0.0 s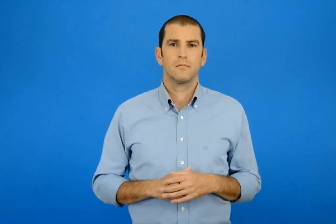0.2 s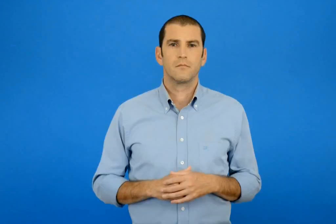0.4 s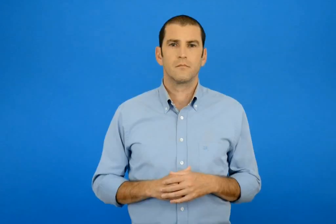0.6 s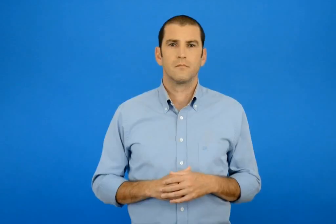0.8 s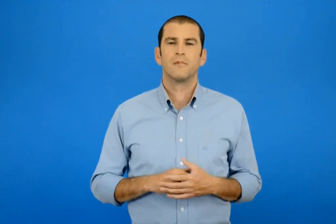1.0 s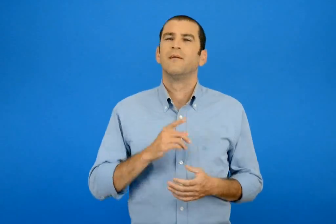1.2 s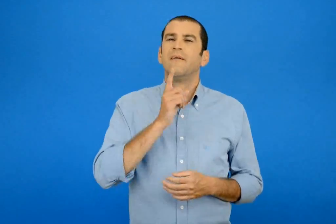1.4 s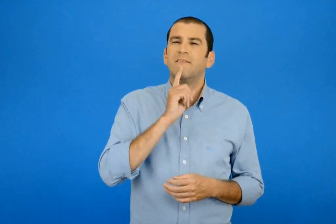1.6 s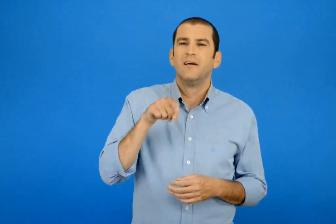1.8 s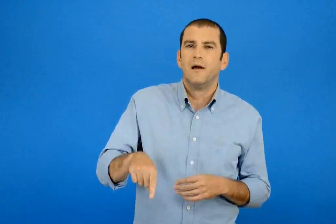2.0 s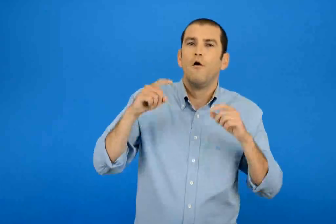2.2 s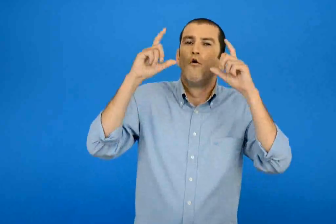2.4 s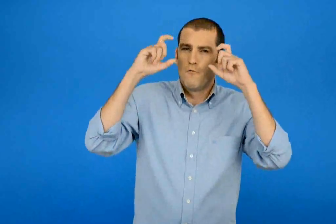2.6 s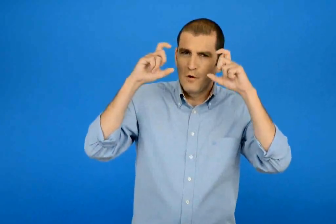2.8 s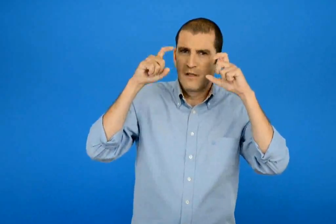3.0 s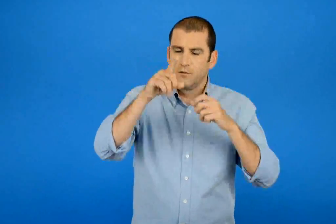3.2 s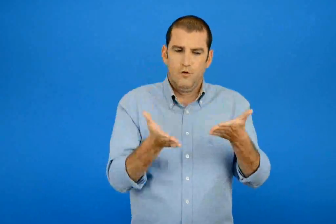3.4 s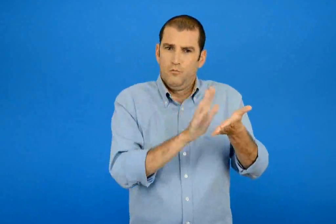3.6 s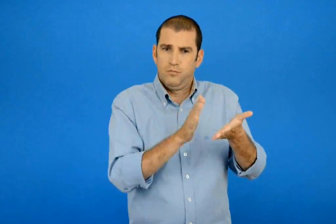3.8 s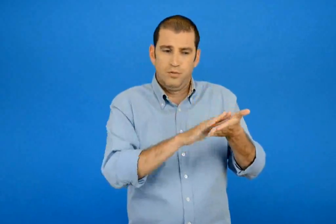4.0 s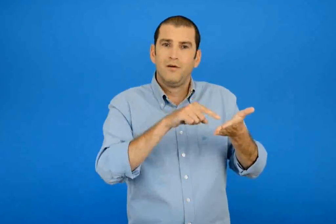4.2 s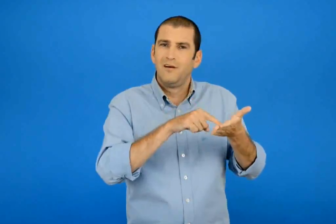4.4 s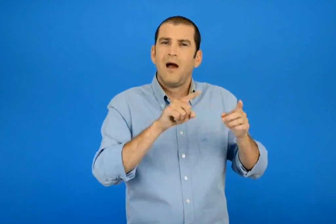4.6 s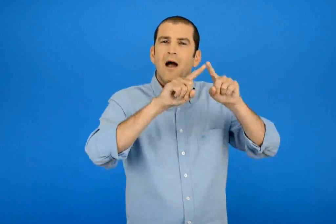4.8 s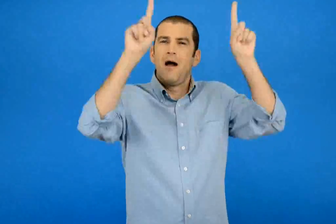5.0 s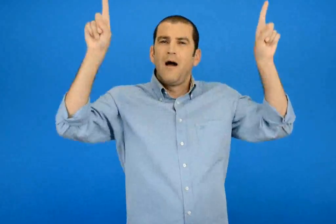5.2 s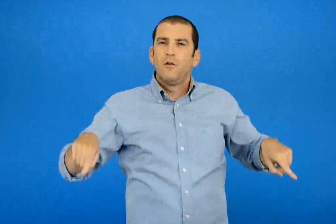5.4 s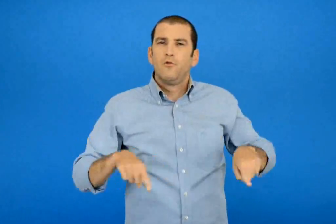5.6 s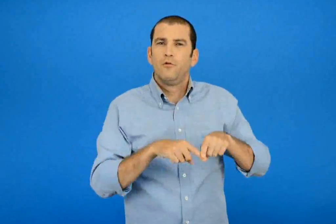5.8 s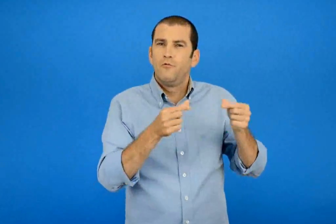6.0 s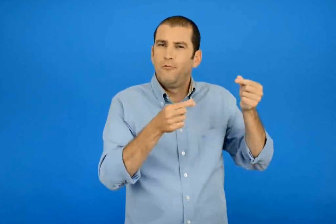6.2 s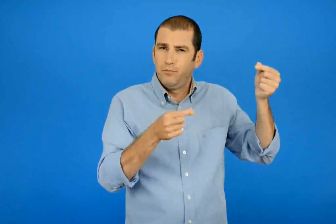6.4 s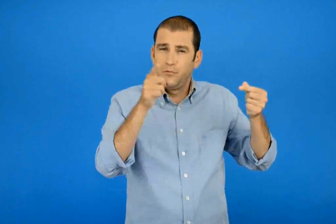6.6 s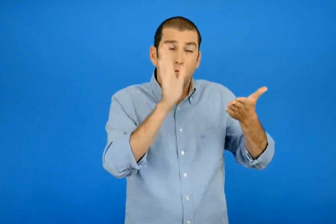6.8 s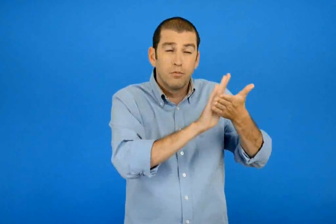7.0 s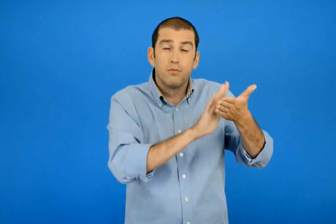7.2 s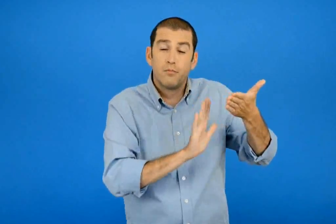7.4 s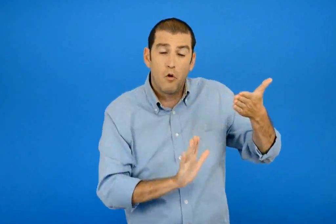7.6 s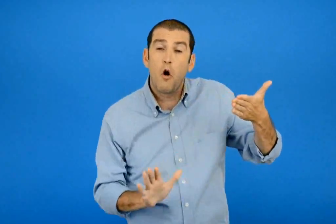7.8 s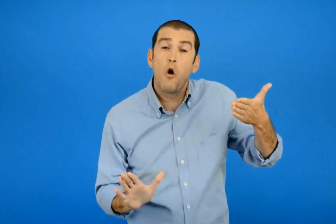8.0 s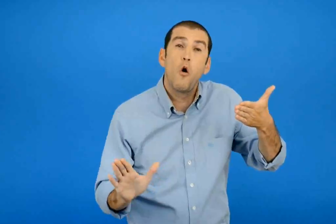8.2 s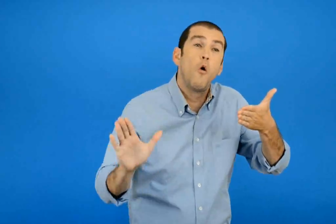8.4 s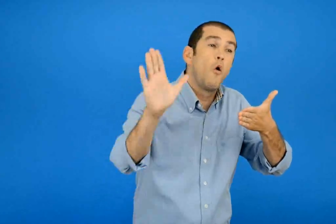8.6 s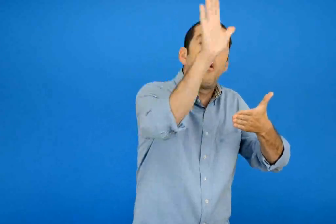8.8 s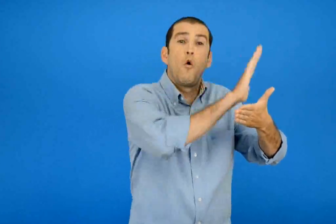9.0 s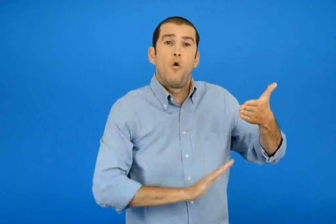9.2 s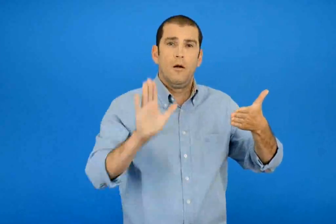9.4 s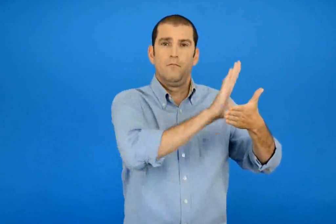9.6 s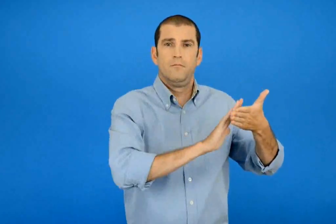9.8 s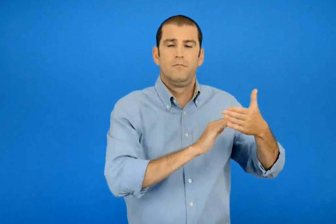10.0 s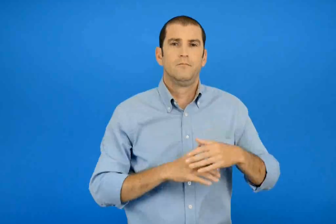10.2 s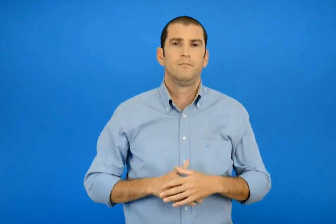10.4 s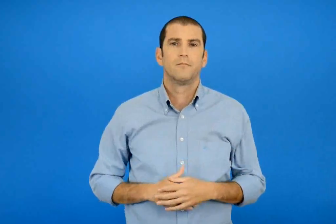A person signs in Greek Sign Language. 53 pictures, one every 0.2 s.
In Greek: κολλήστε τις φωτογραφίες στο χαρτόνι με τέτοιο τρόπο ώστε να καλυφτεί ολη η επιφάνεια του
